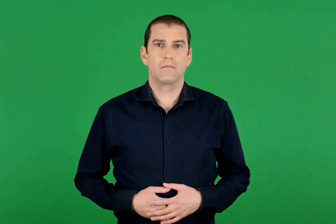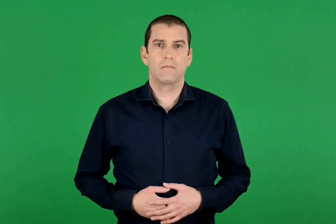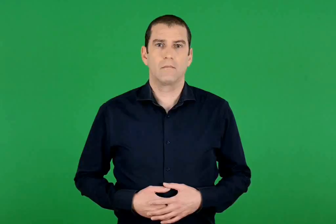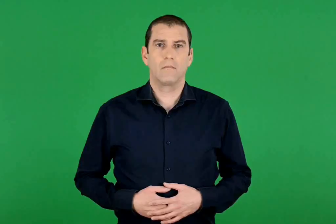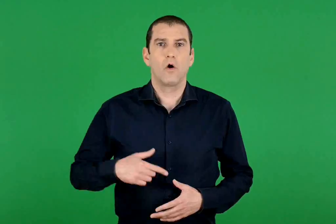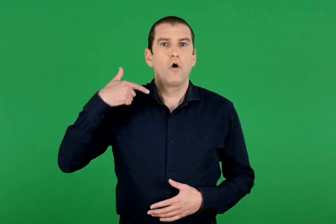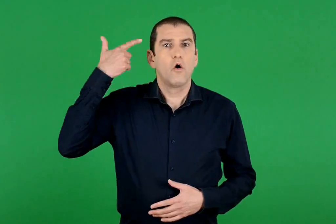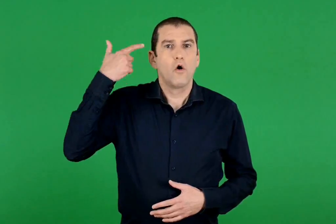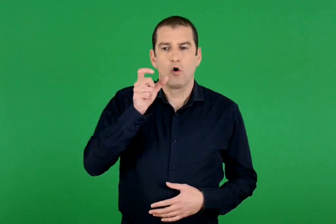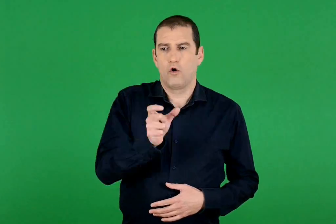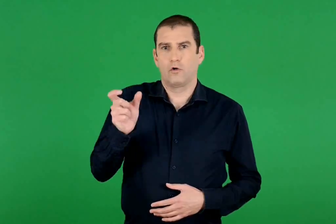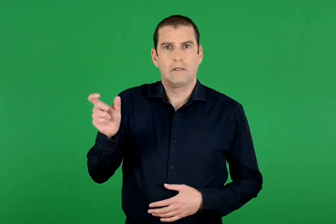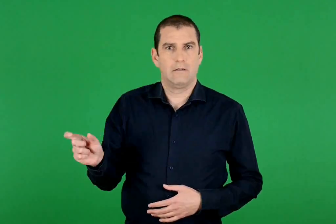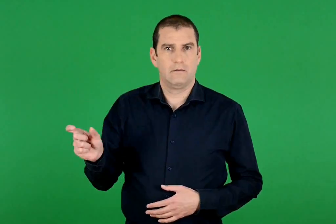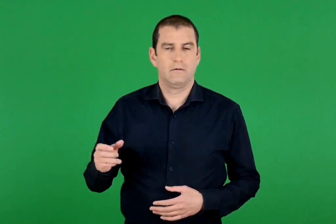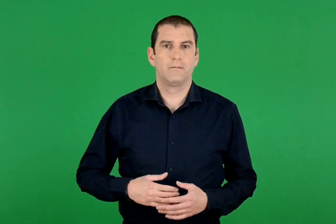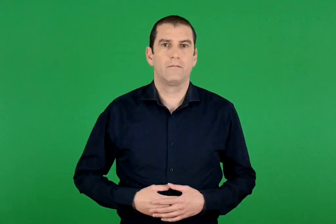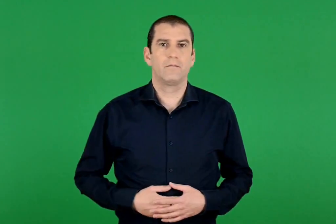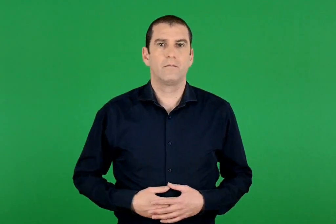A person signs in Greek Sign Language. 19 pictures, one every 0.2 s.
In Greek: λογοτέχνες
